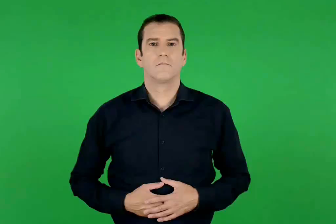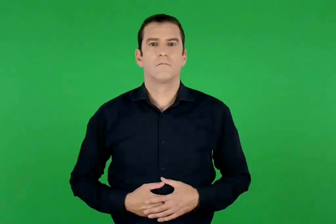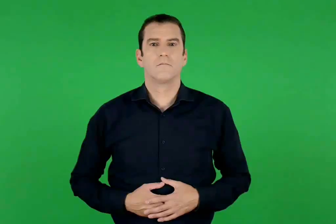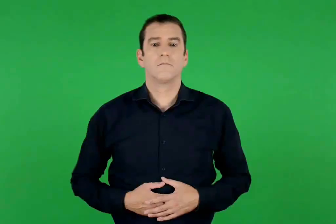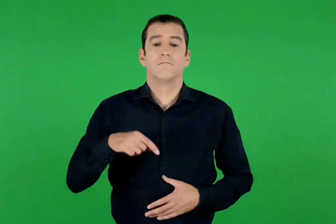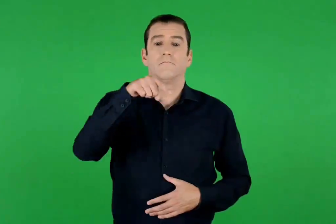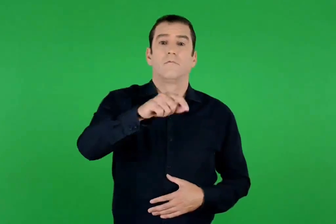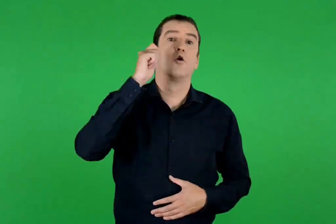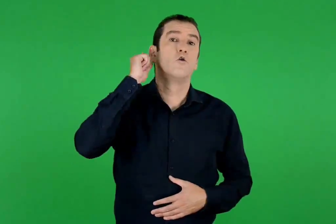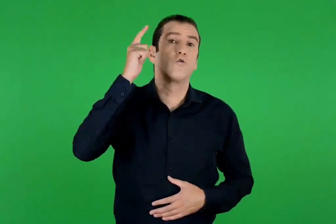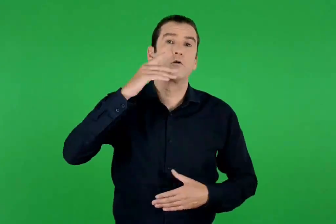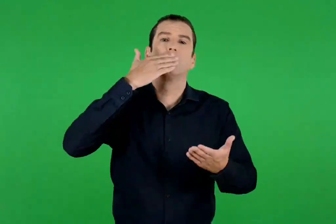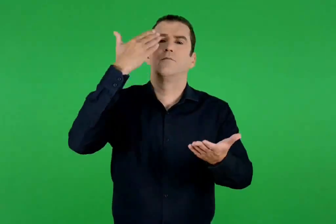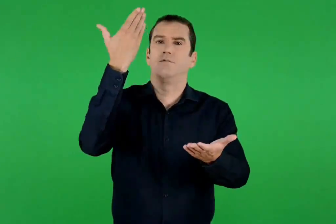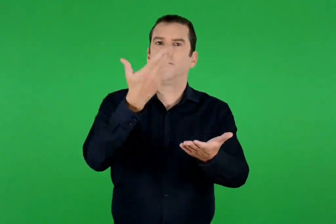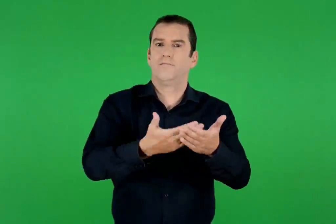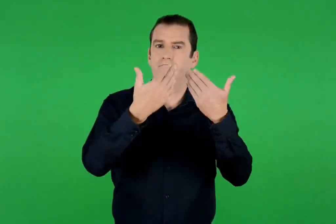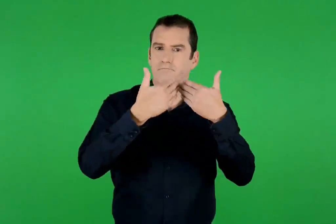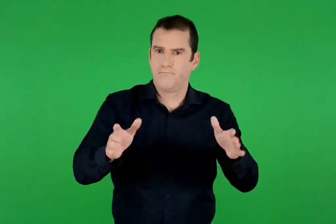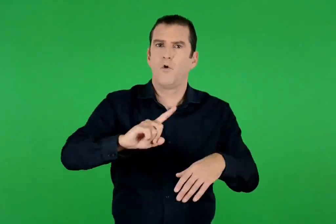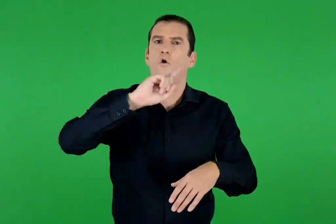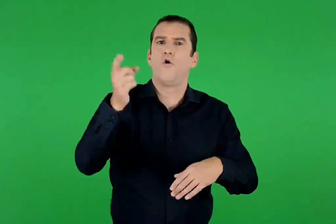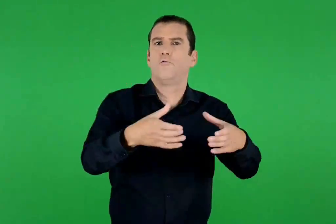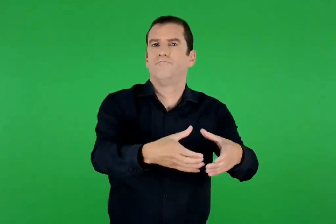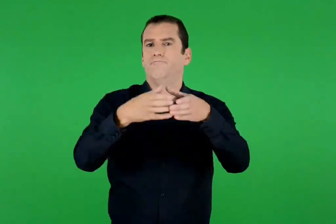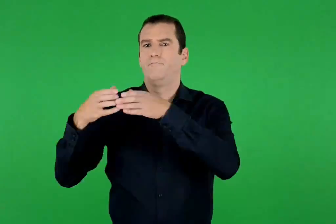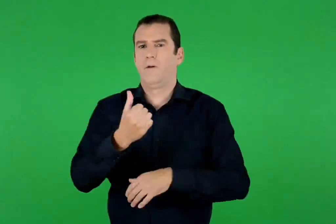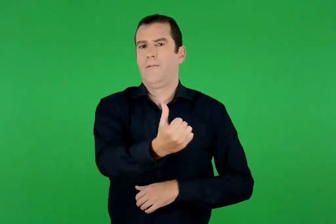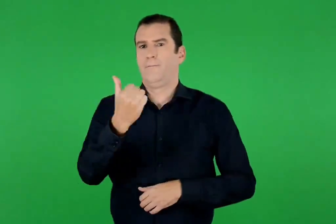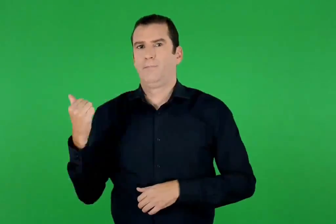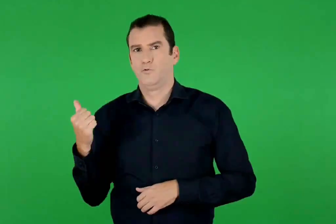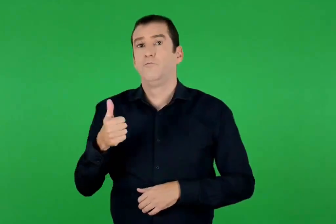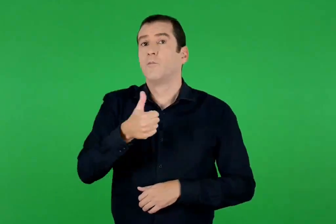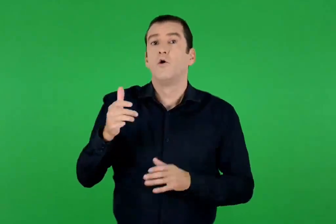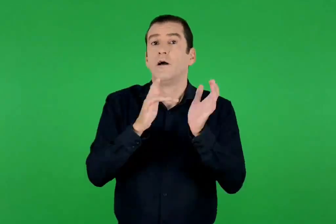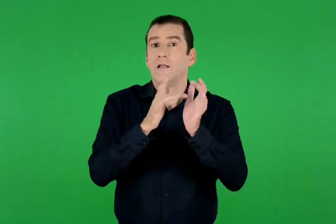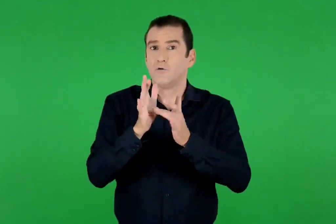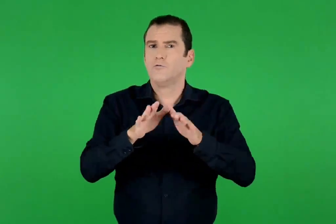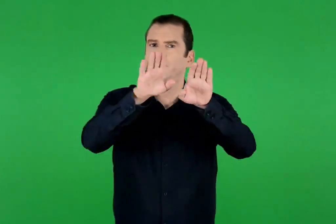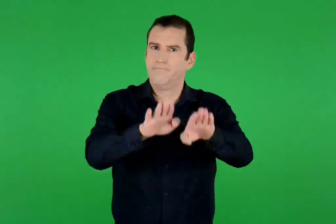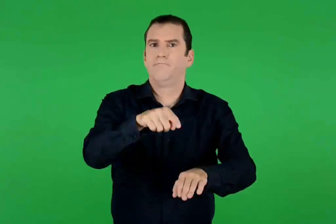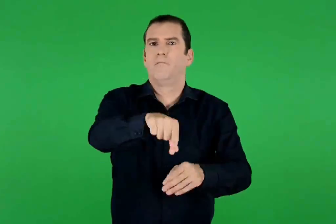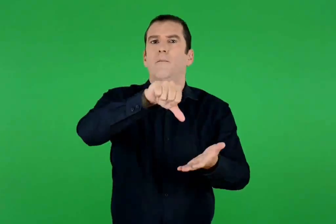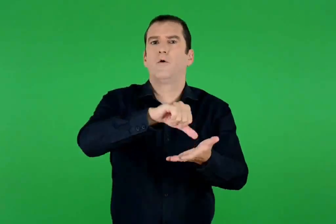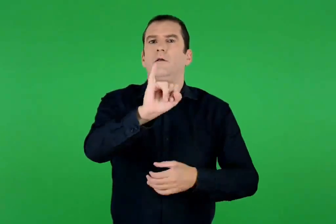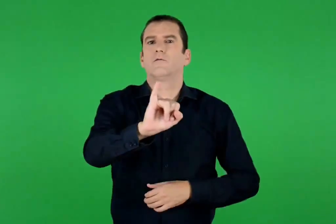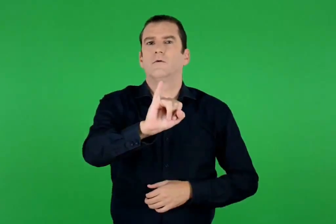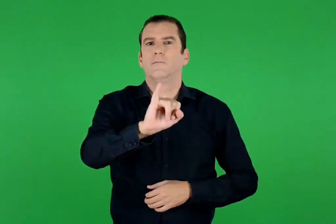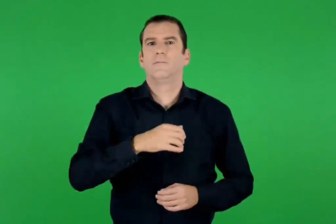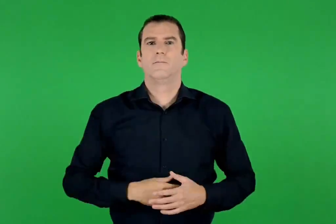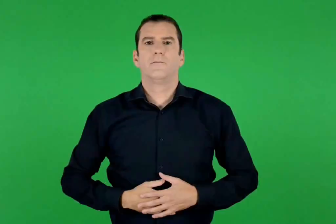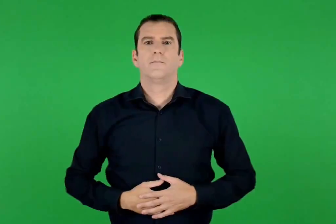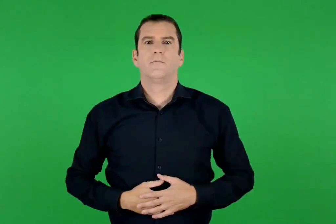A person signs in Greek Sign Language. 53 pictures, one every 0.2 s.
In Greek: όταν τέλειωσε η γιορτή και όλοι γύριζαν πίσω , ο ιησούς έμεινε στην ιερουσαλήμ
